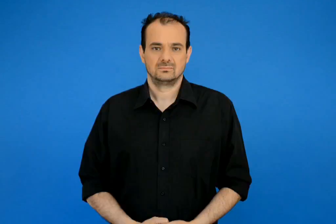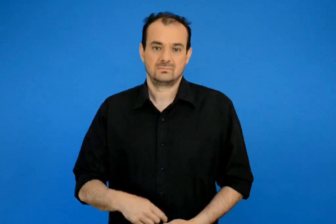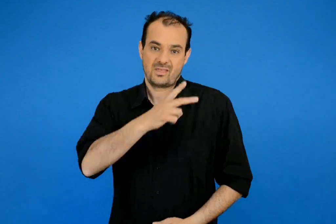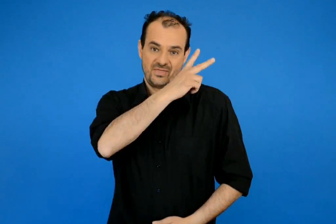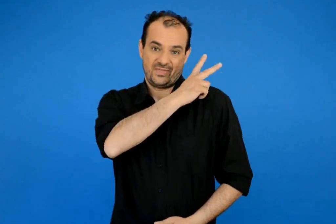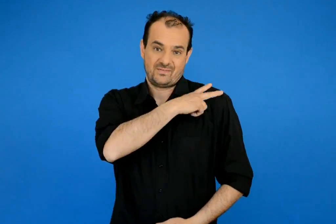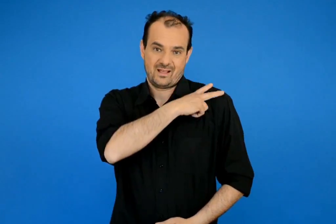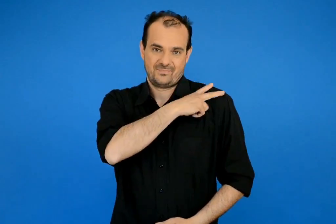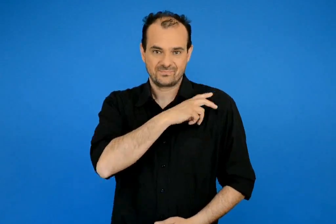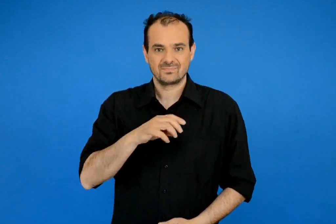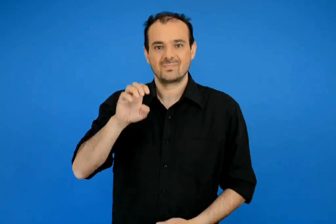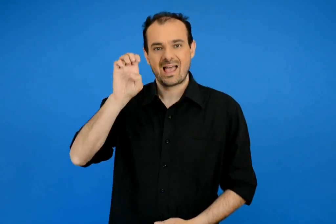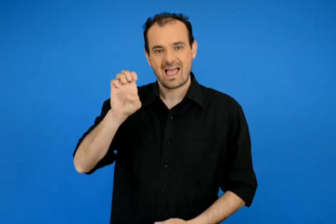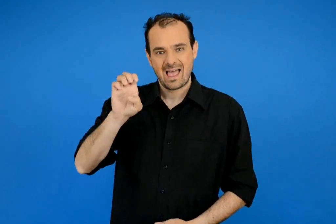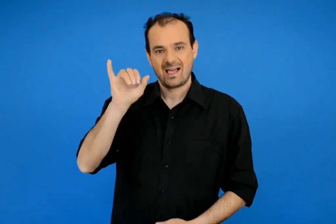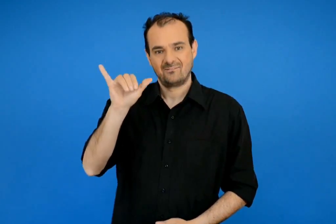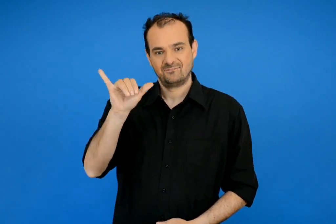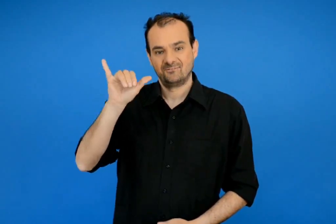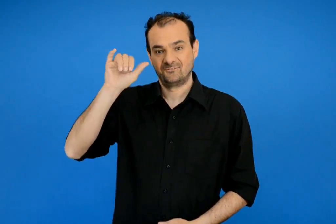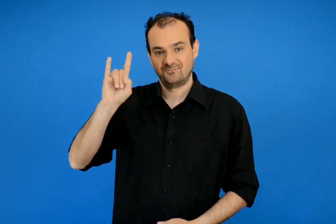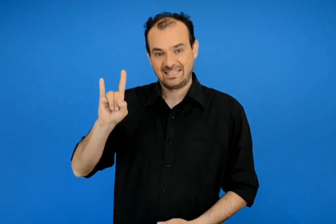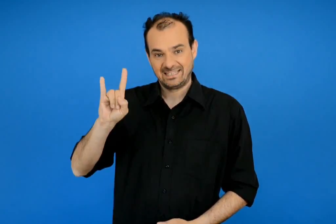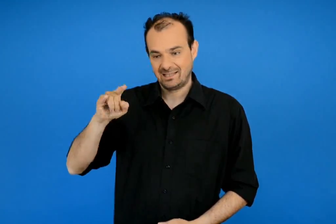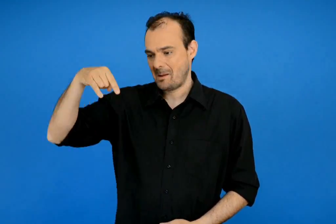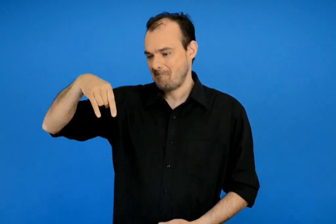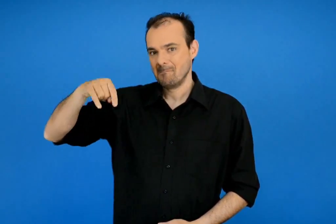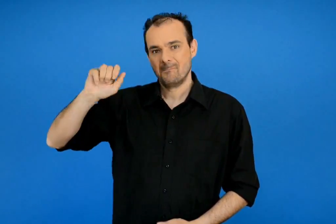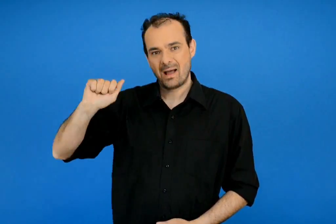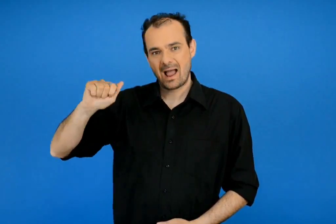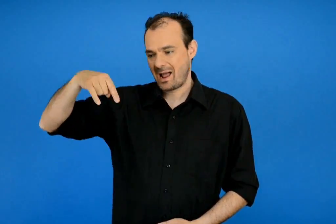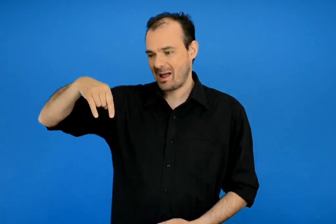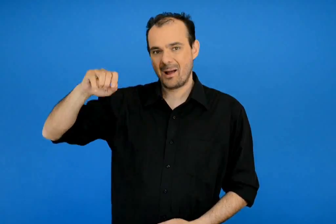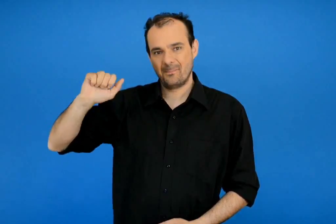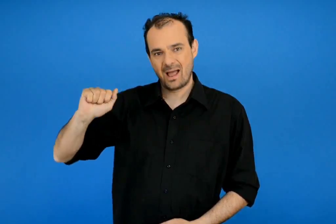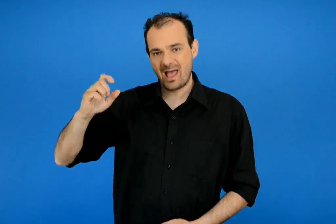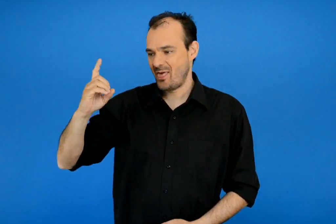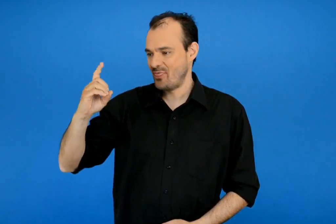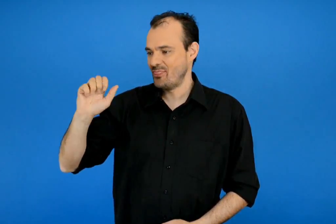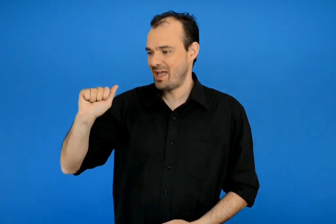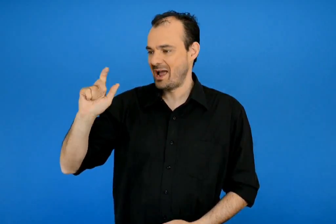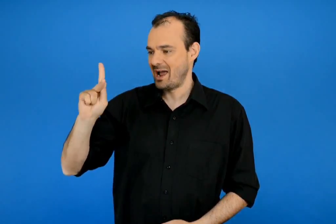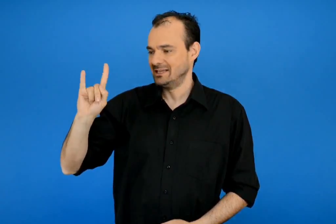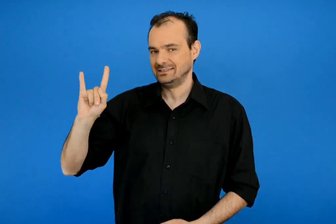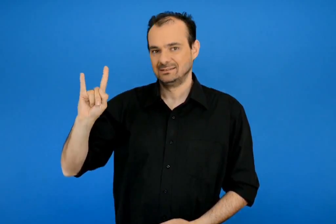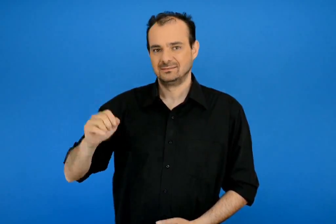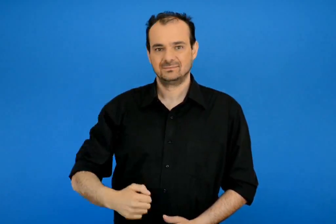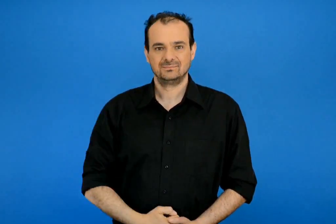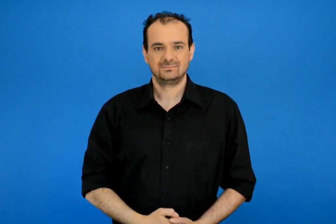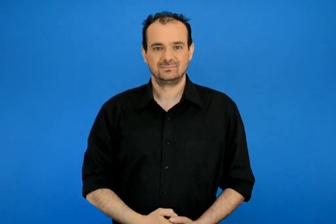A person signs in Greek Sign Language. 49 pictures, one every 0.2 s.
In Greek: β τάξη ευνή παπαδάκη
